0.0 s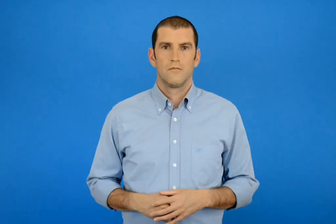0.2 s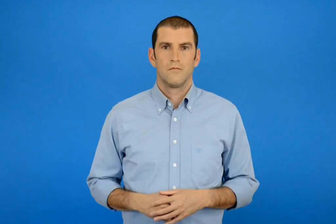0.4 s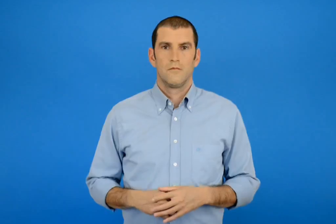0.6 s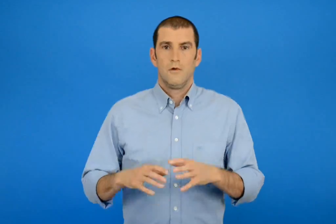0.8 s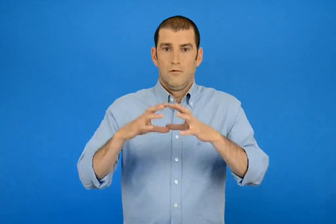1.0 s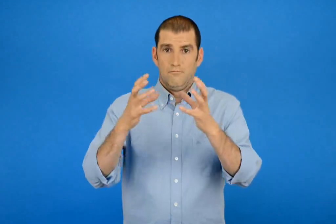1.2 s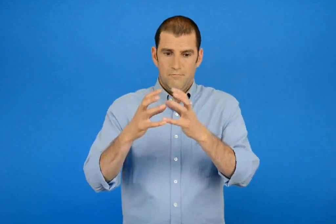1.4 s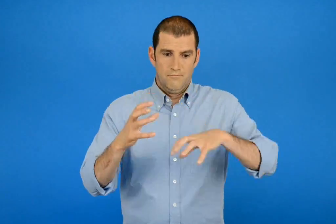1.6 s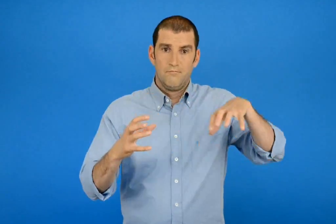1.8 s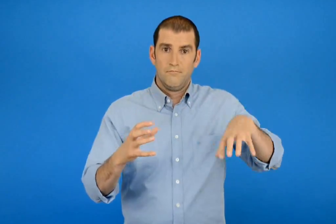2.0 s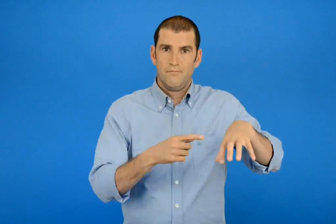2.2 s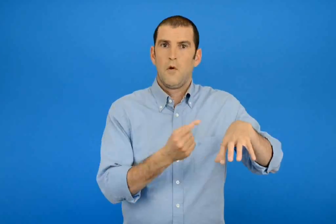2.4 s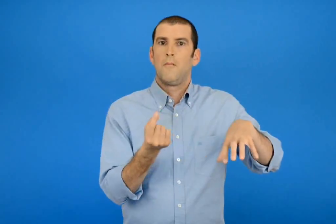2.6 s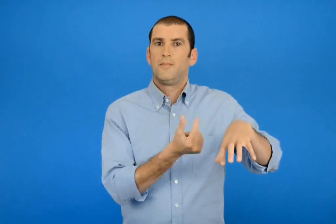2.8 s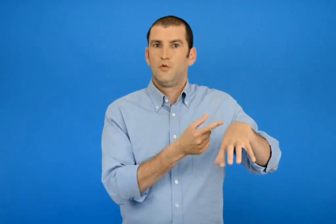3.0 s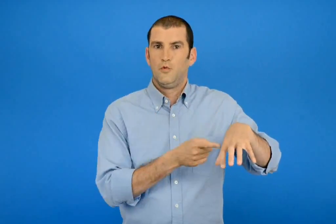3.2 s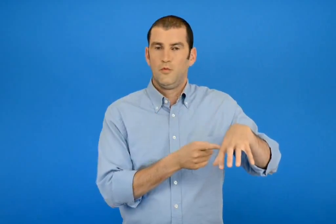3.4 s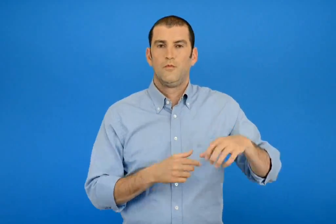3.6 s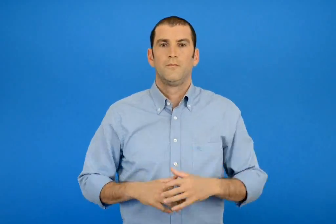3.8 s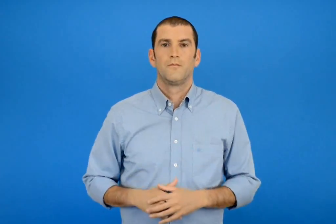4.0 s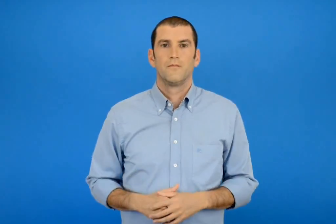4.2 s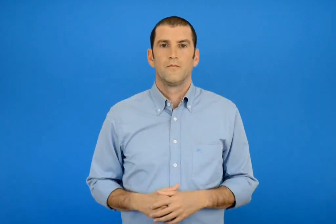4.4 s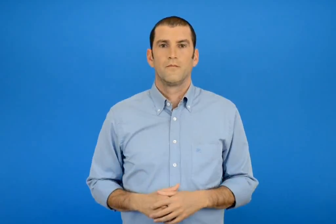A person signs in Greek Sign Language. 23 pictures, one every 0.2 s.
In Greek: το ένα του μισό είναι
